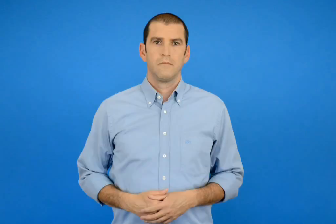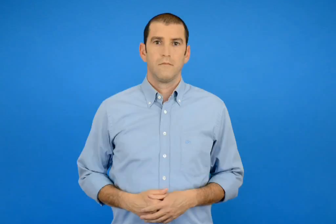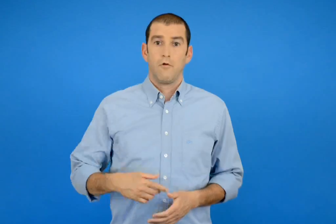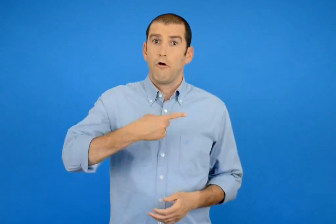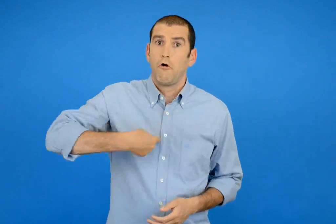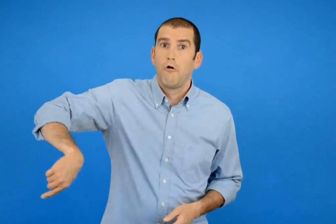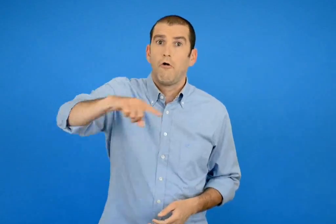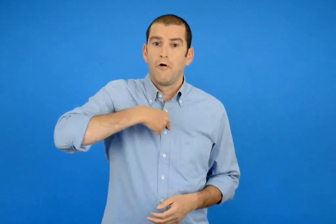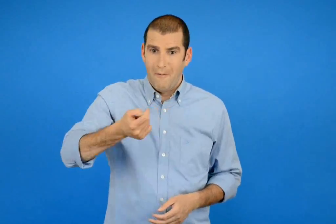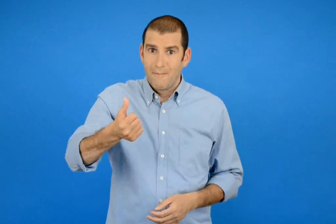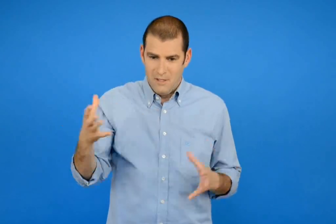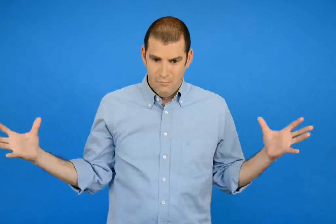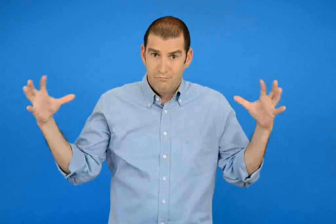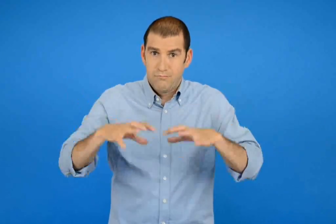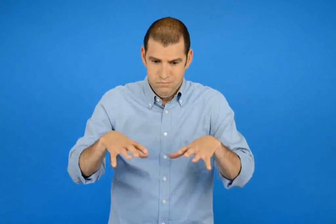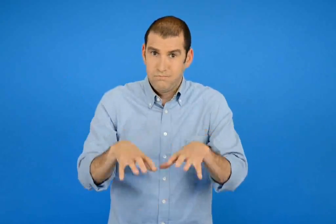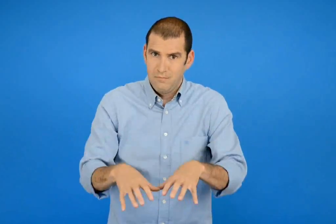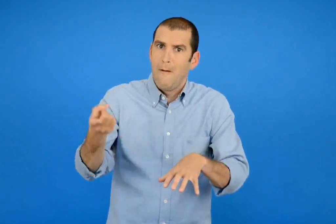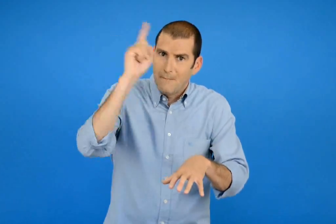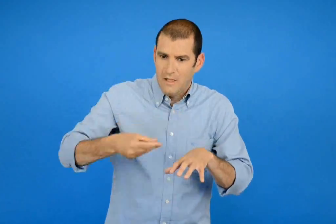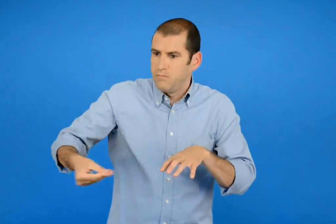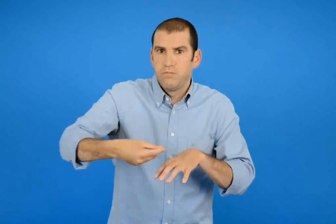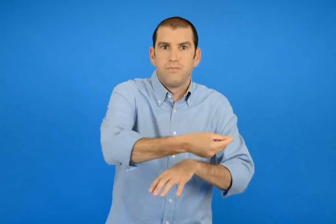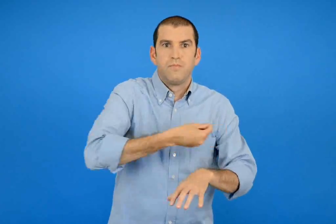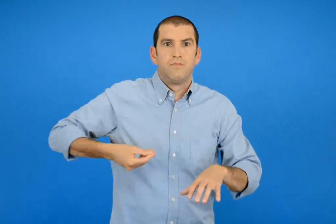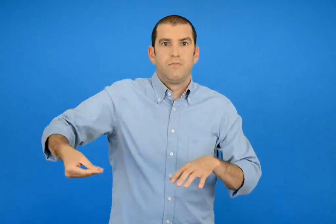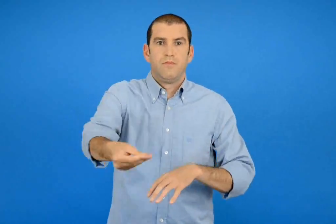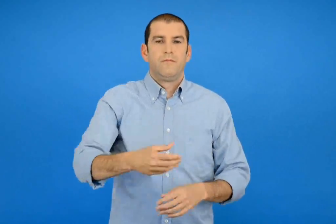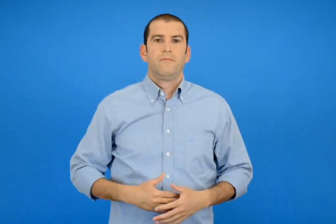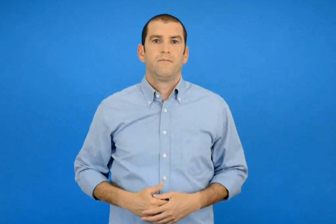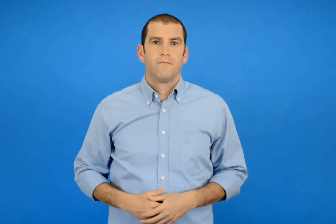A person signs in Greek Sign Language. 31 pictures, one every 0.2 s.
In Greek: να βάλουμε όλες μαζί τις μπίλιες και μετά να τις μοιράσουμε σε όλους
